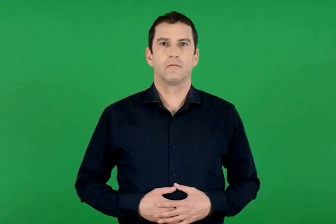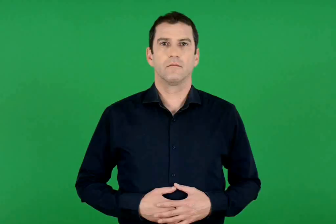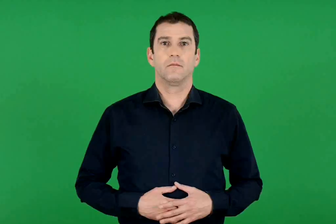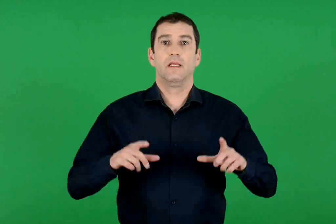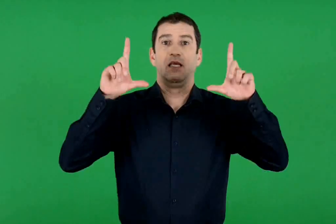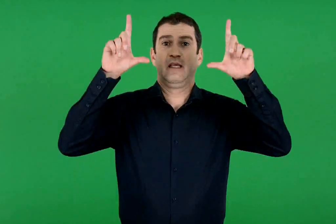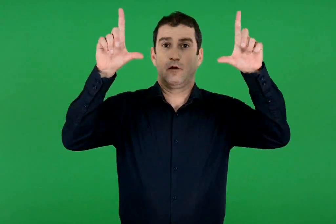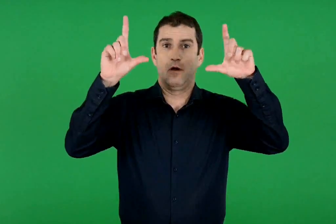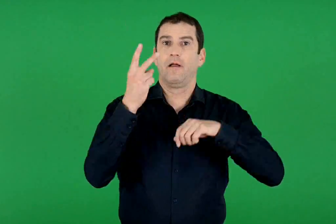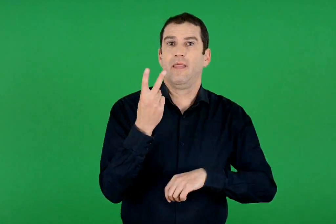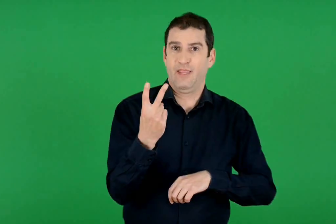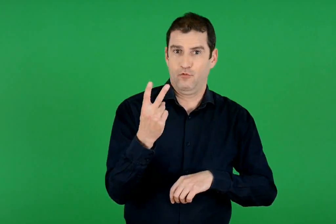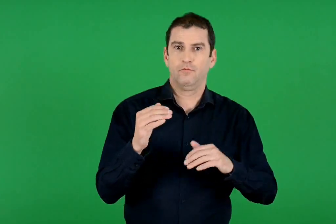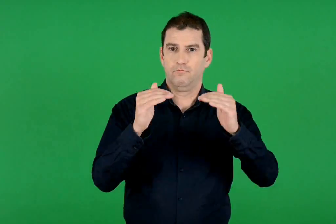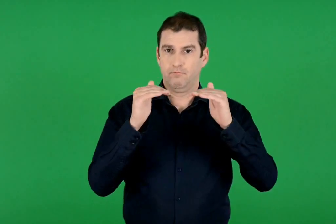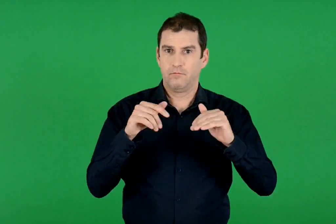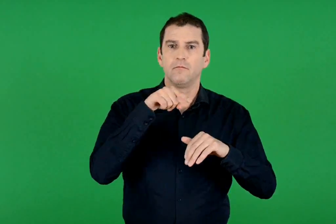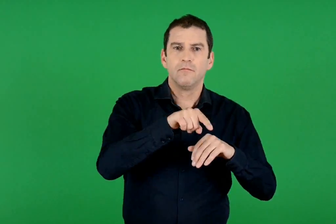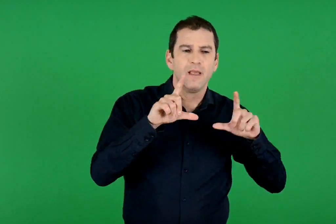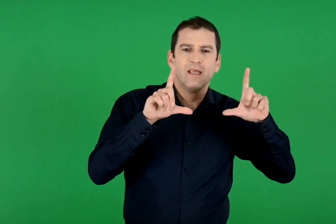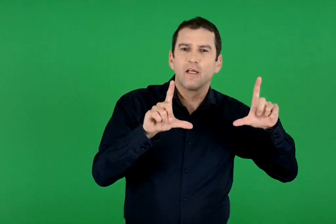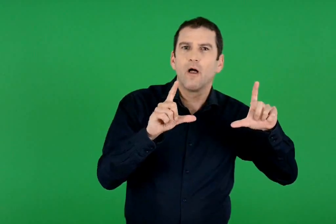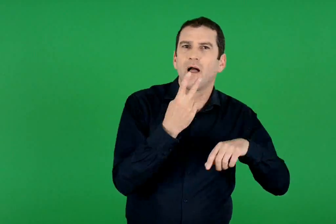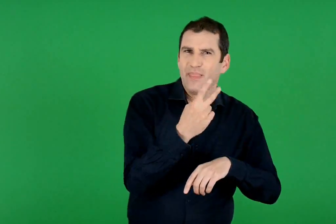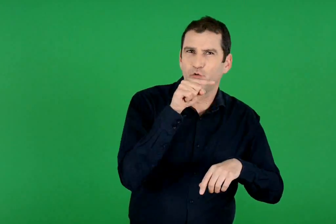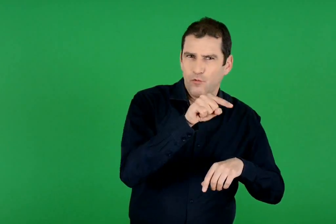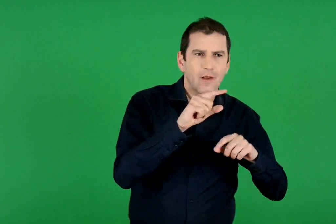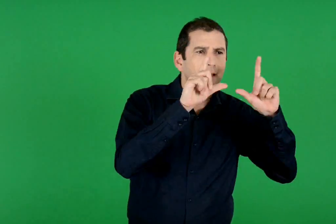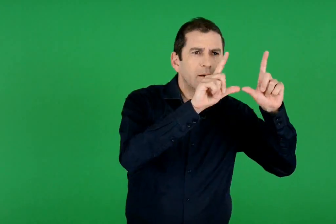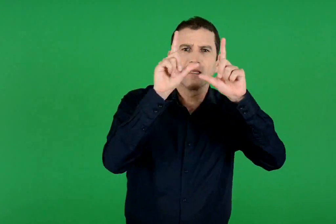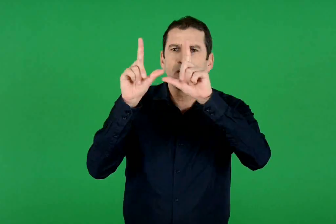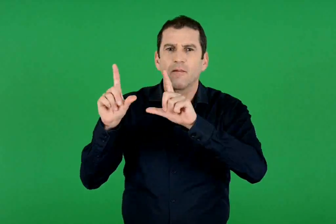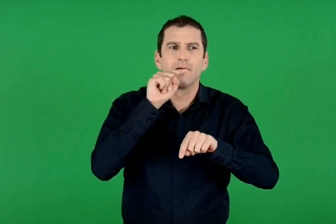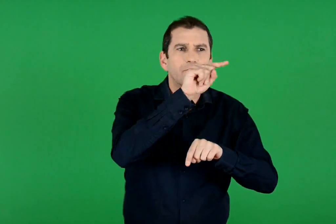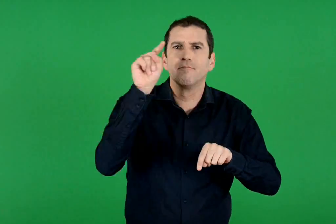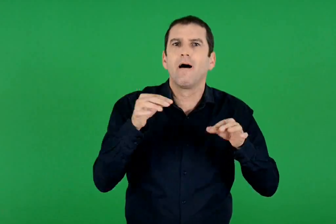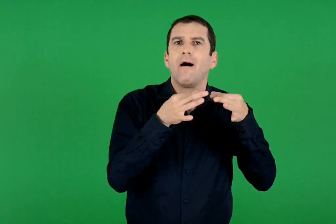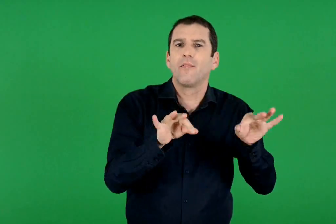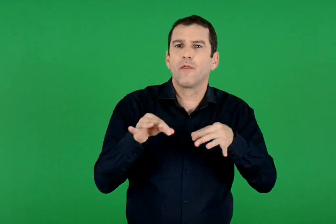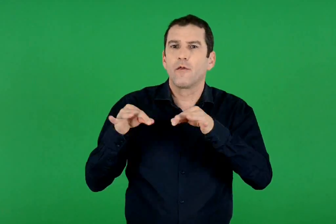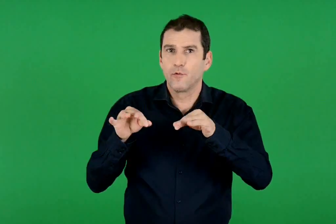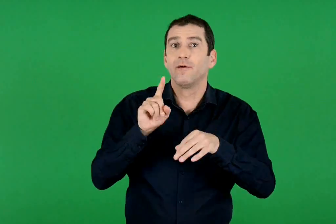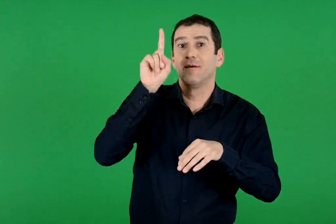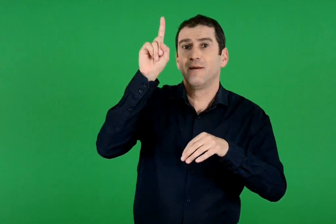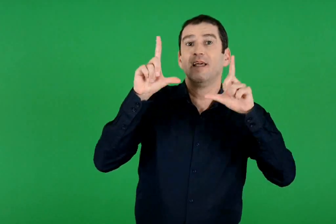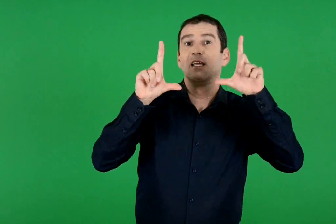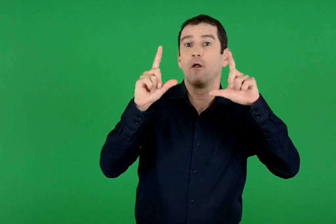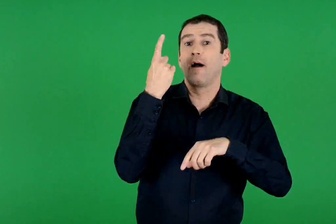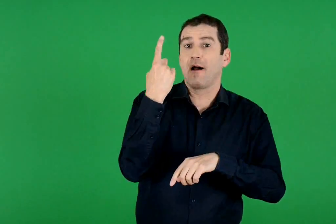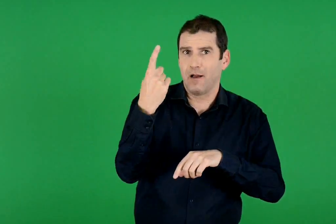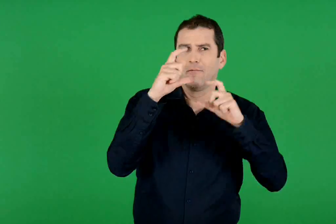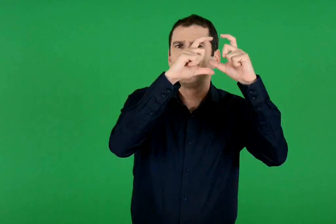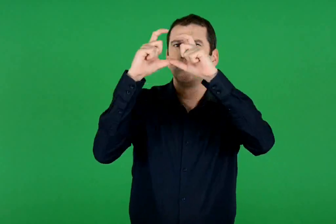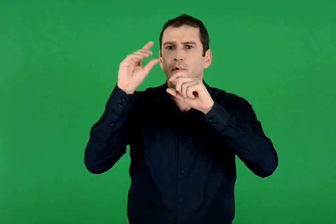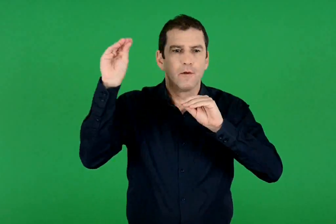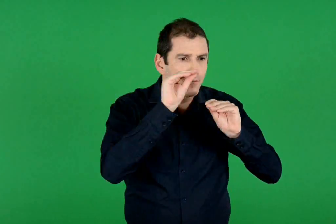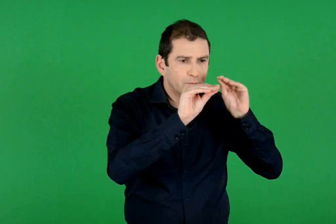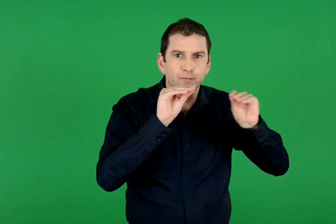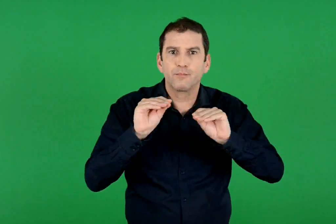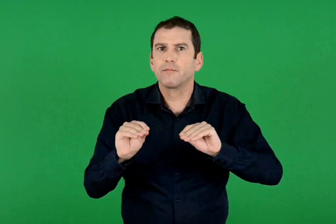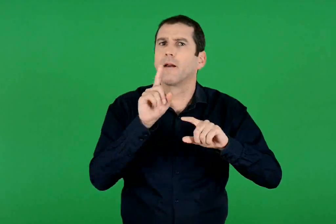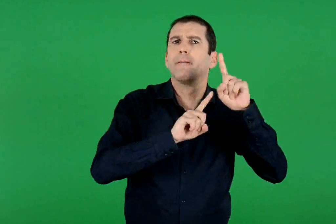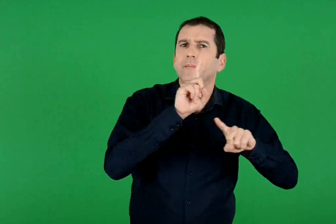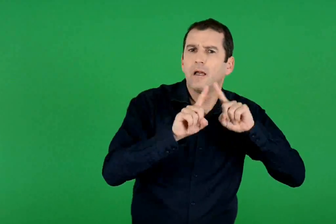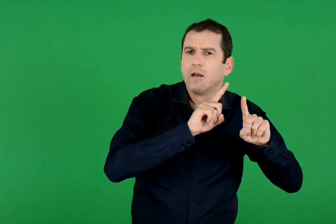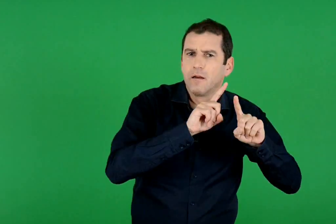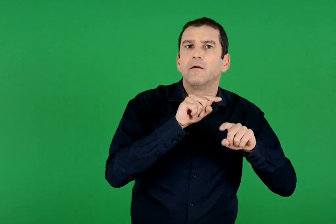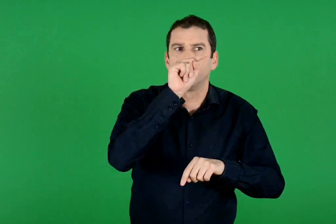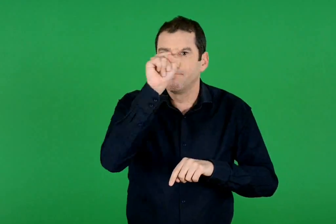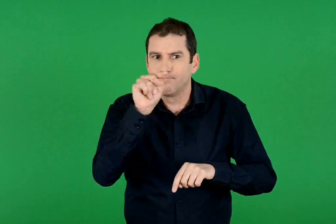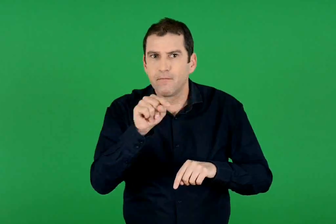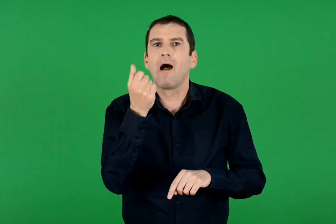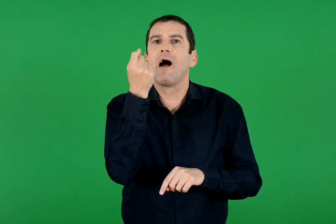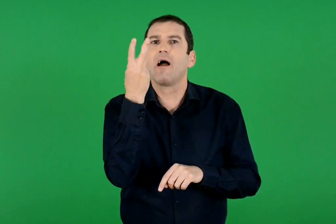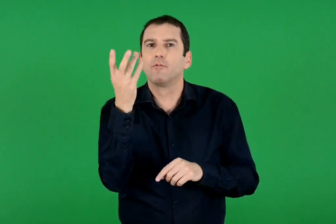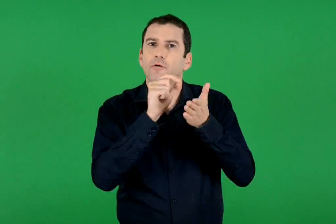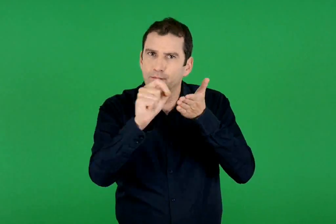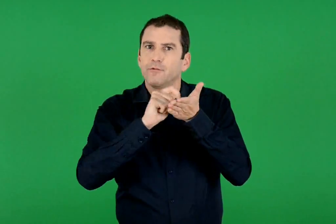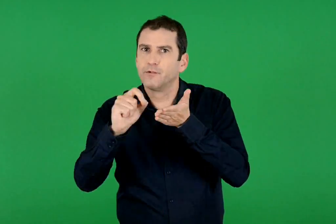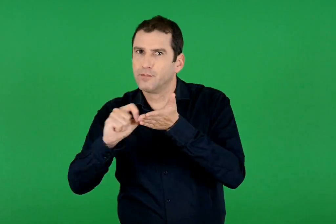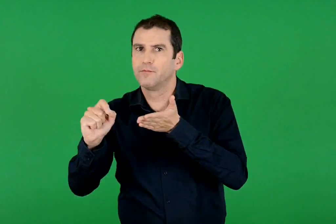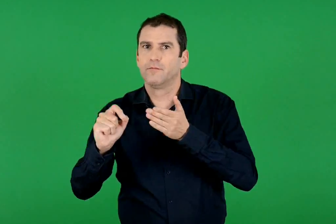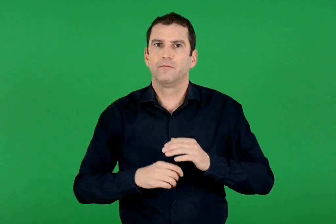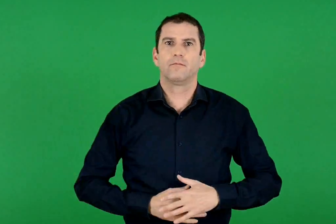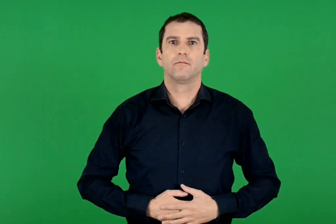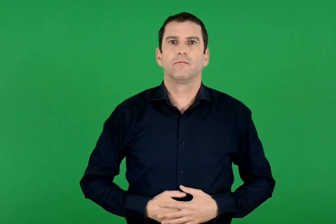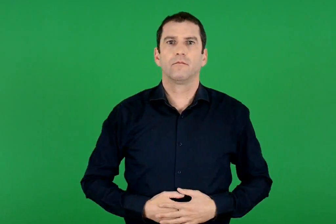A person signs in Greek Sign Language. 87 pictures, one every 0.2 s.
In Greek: εικόνα 2 ποια σήματα της εικόνας 1 μπορούμε να τοποθετήσουμε στις κενές ταμπέλες της εικόνας 2 ; γράφουμε τους αντίστοιχους αριθμούς
